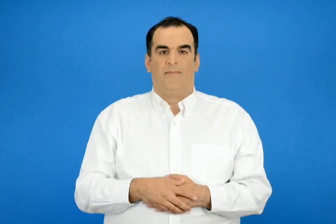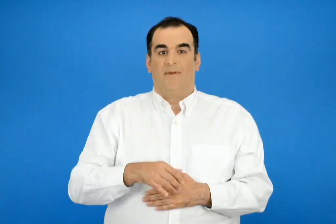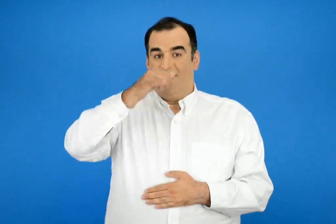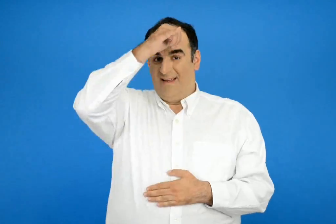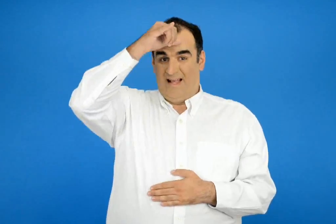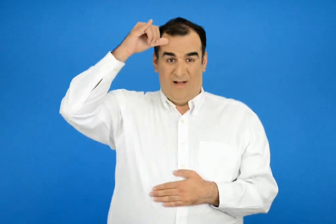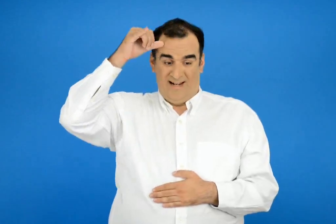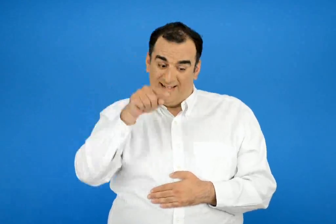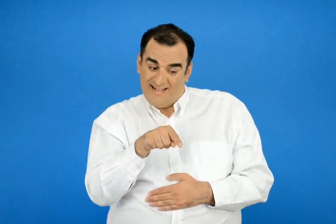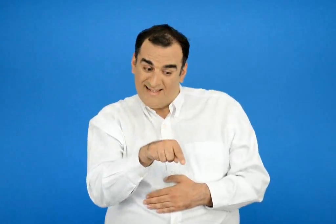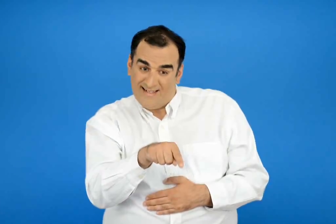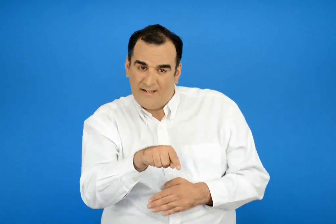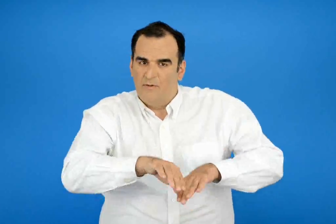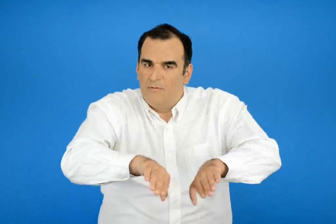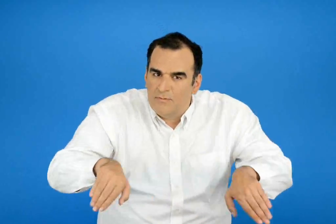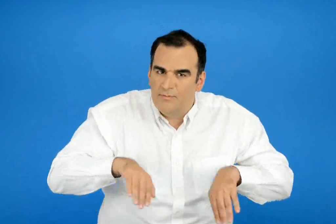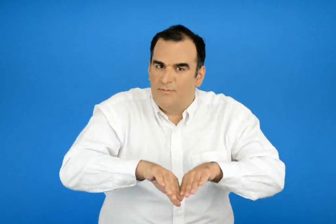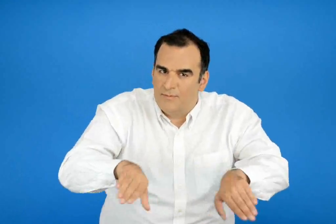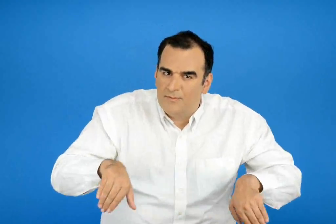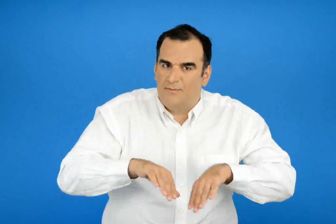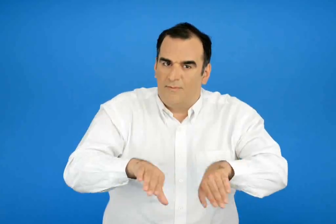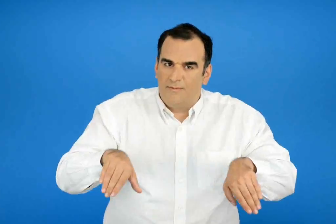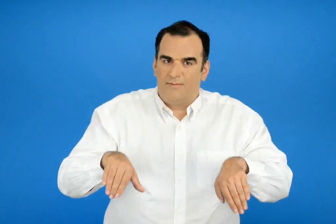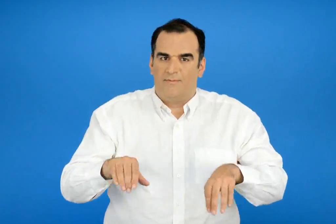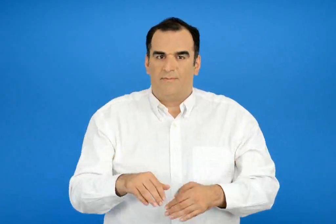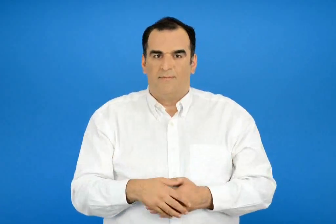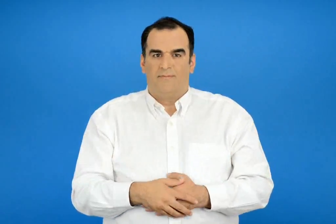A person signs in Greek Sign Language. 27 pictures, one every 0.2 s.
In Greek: σε αυτή κολυμπούμε το καλοκαίρι
